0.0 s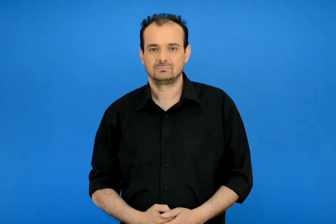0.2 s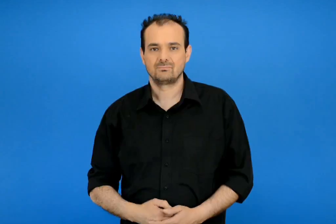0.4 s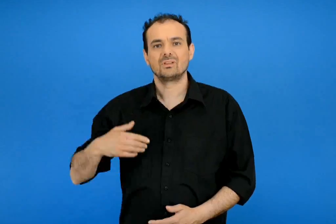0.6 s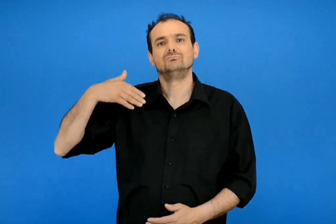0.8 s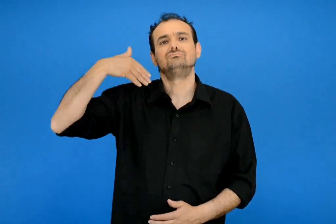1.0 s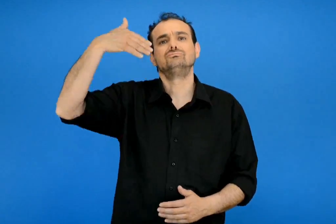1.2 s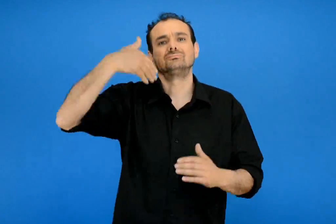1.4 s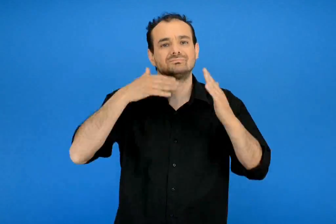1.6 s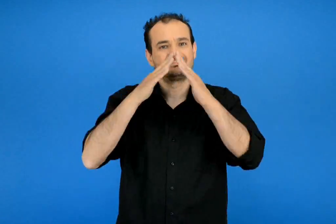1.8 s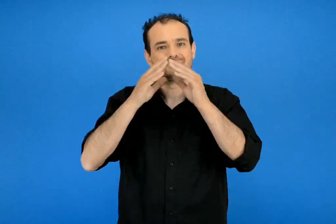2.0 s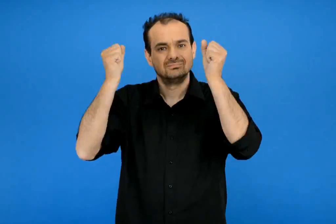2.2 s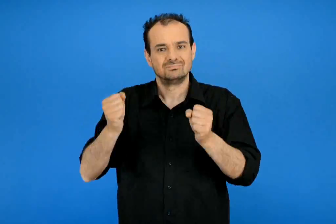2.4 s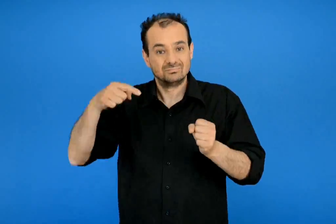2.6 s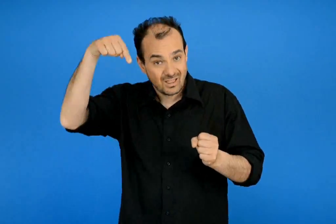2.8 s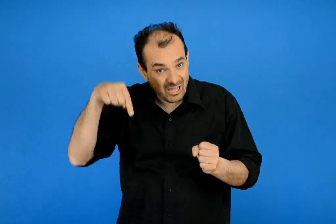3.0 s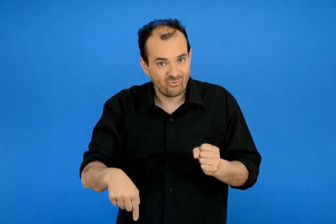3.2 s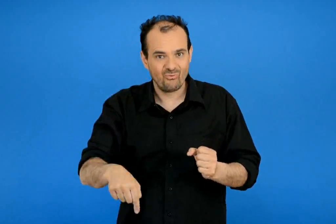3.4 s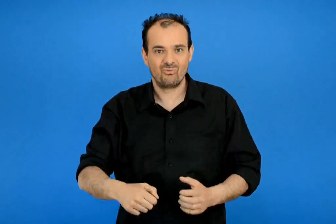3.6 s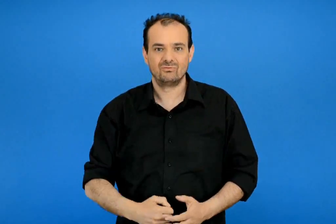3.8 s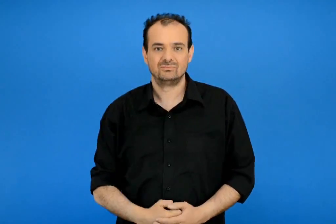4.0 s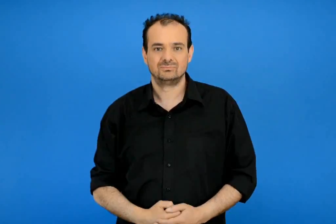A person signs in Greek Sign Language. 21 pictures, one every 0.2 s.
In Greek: εδώ θα μείνω
